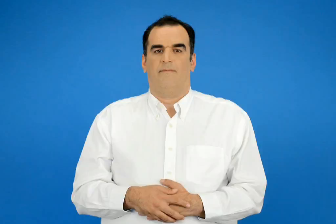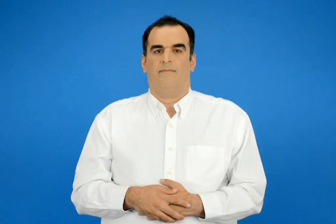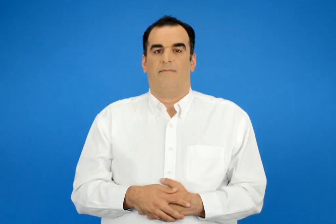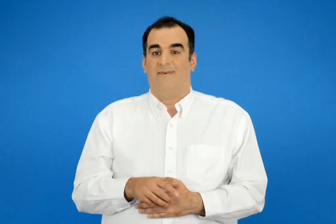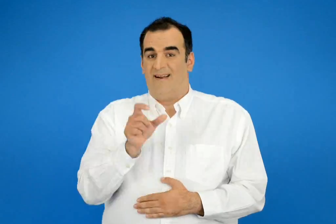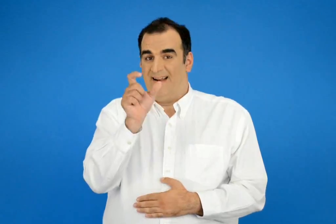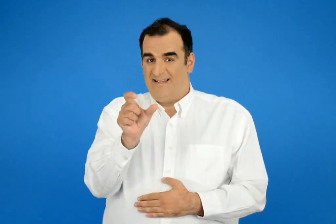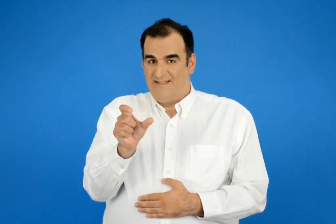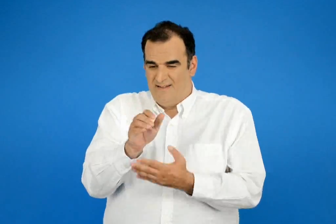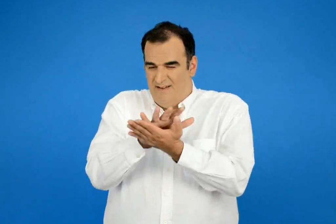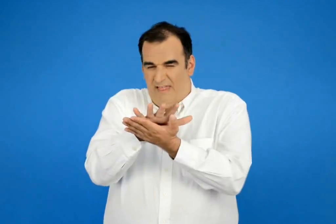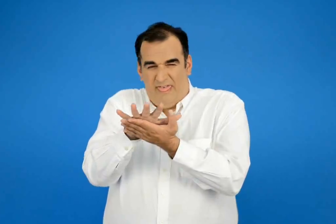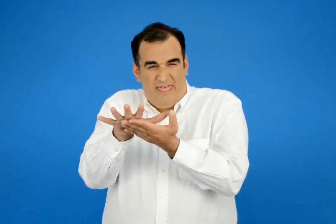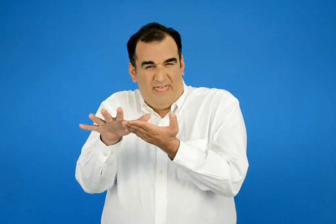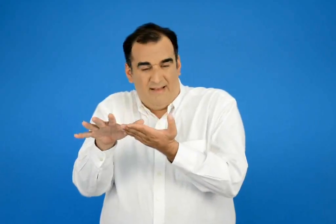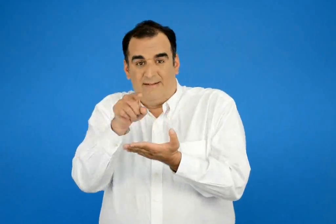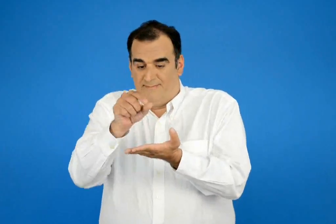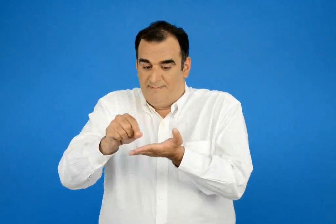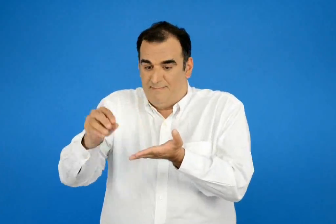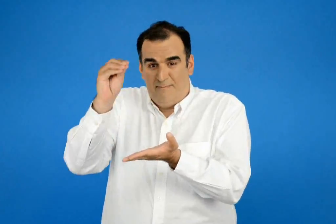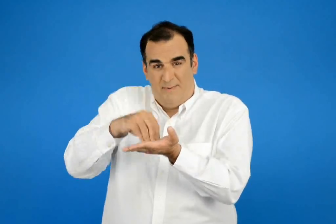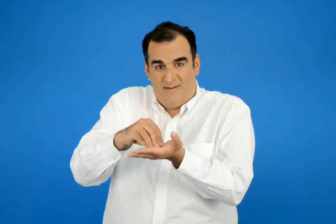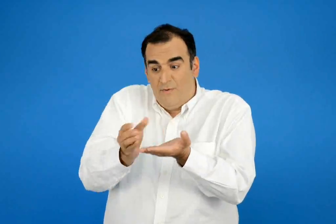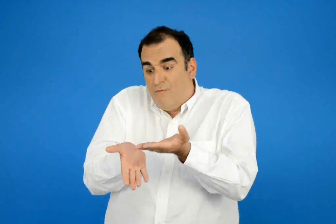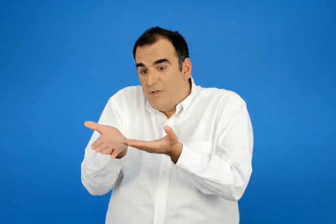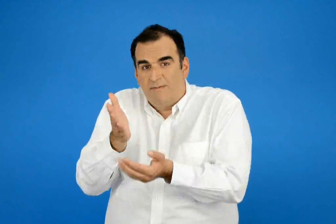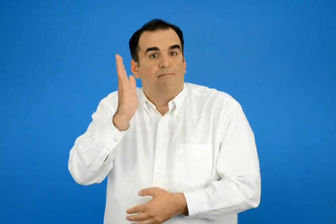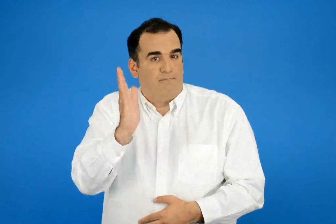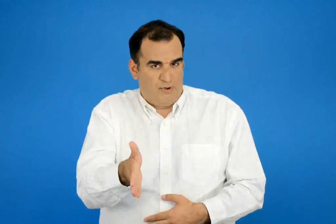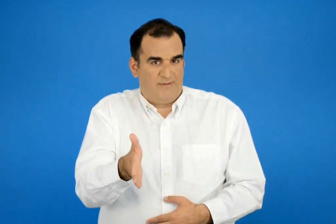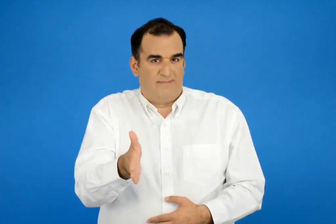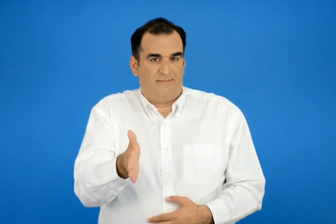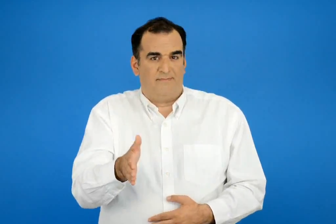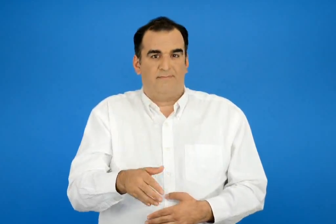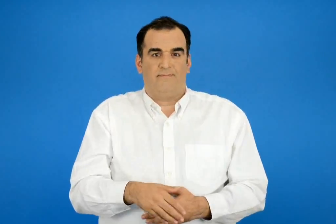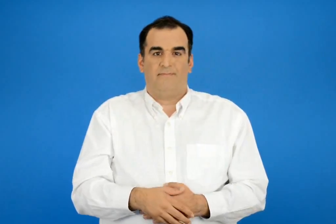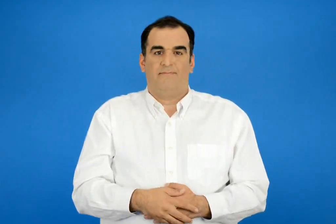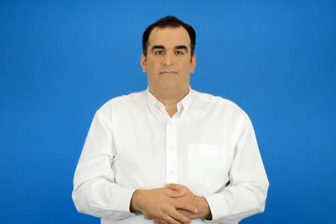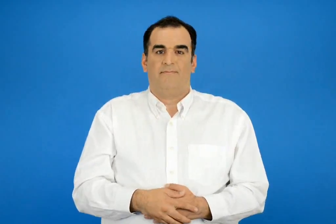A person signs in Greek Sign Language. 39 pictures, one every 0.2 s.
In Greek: μπορείς να τη βοηθήσεις να ξαναγράψει τις μουντζουρωμένες λέξεις ;
